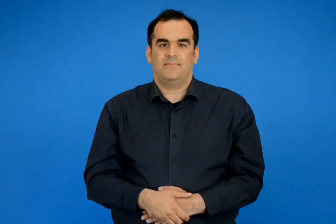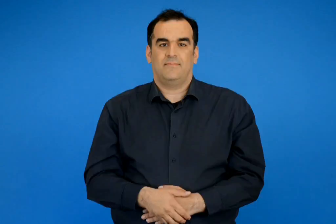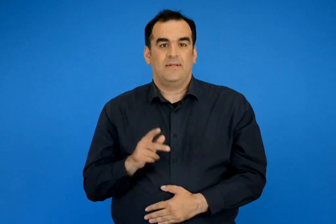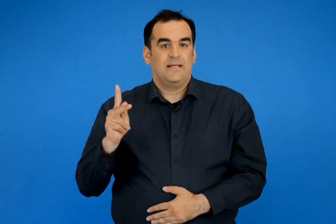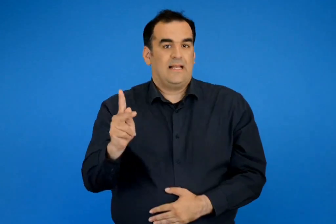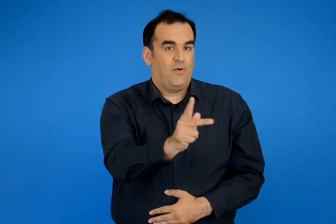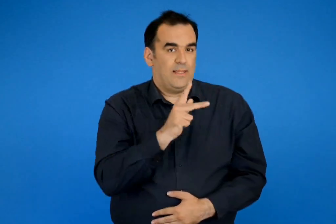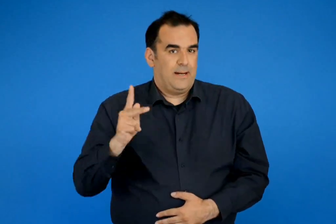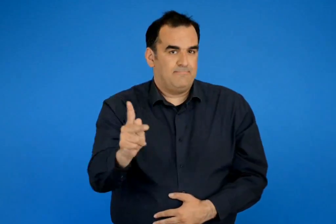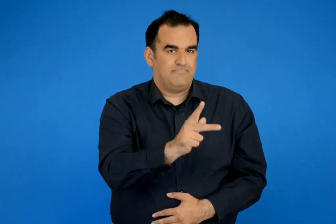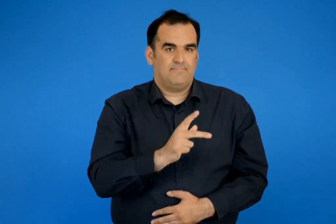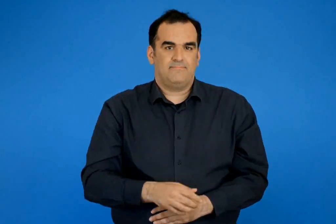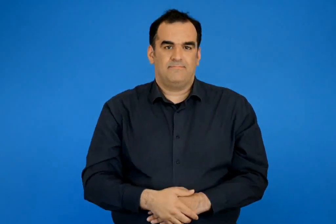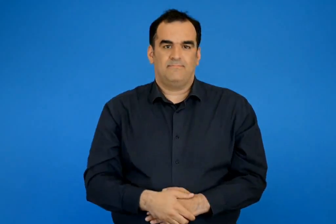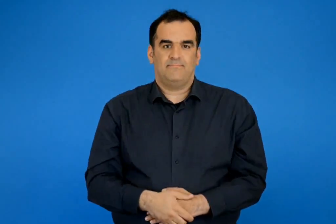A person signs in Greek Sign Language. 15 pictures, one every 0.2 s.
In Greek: κοινωνία
